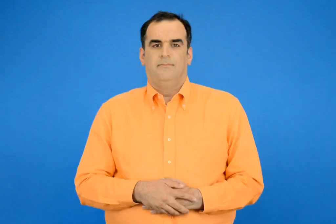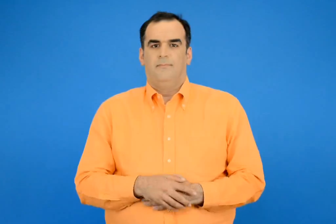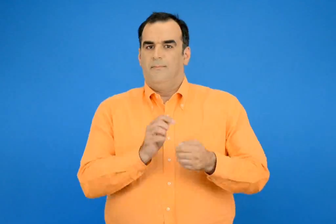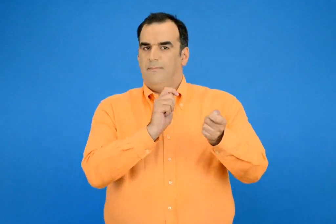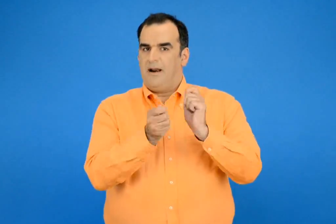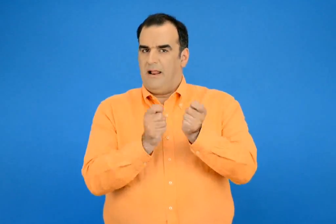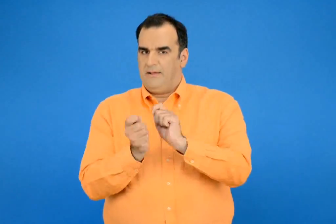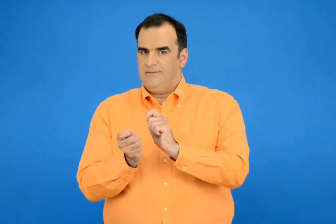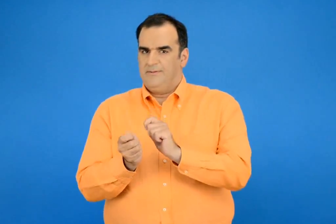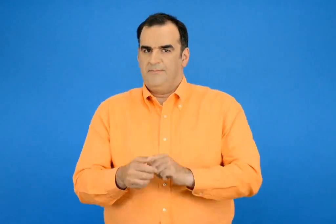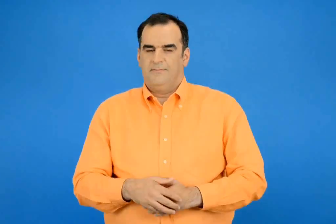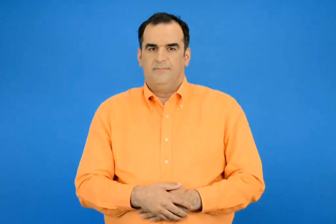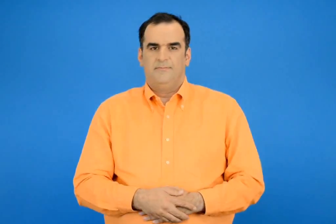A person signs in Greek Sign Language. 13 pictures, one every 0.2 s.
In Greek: παραλλαγές
